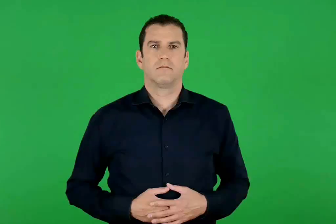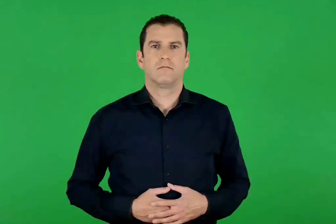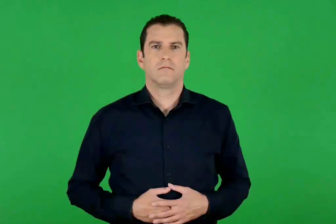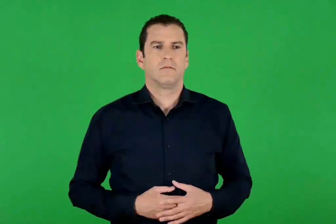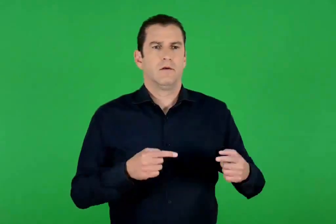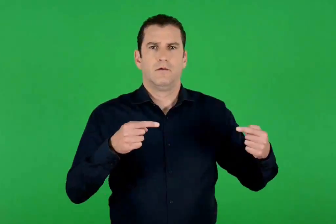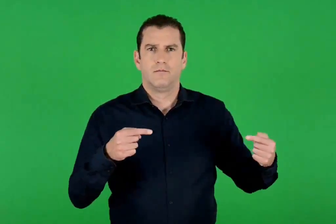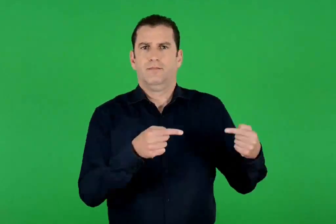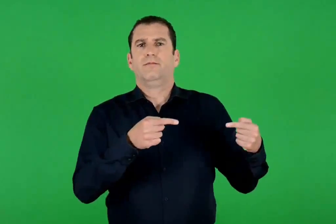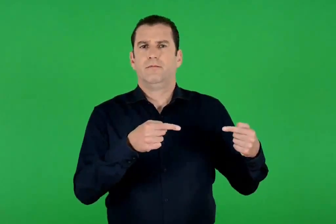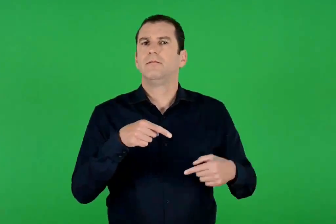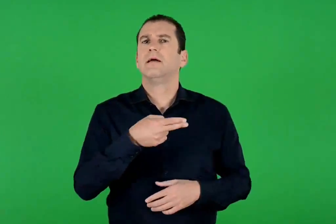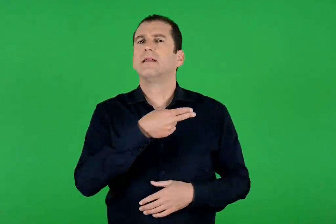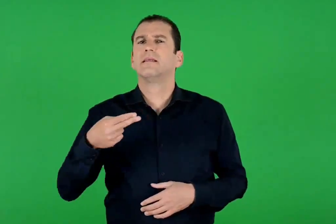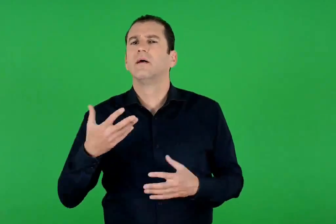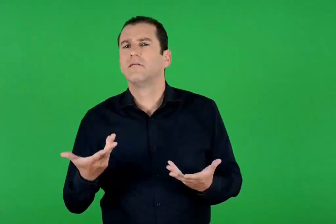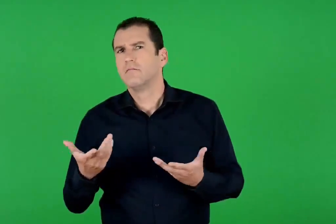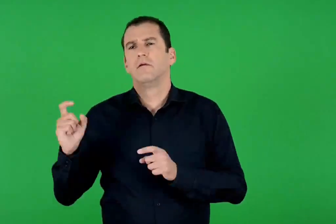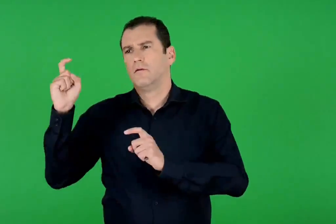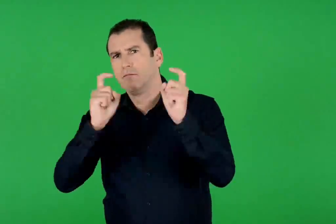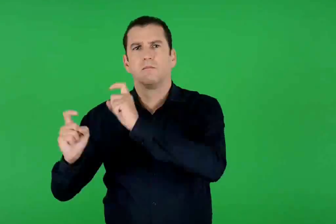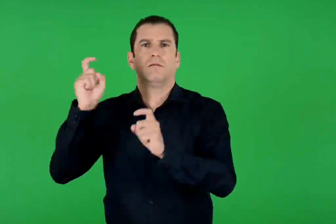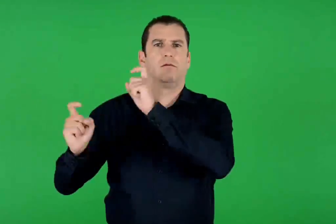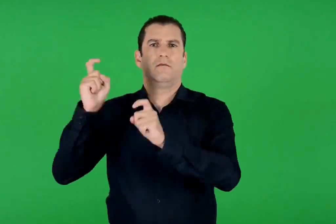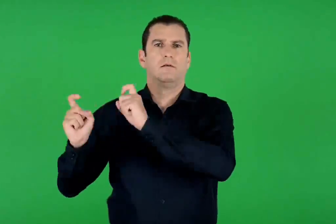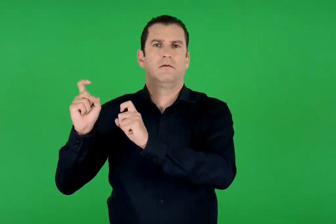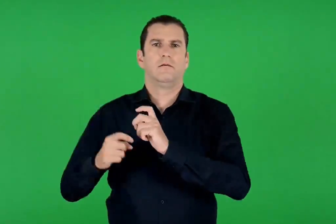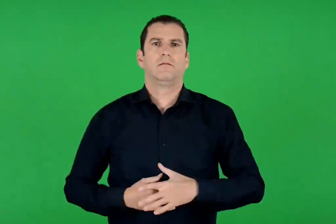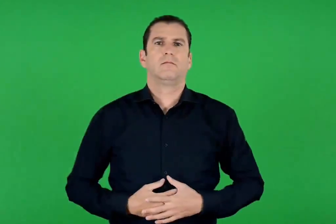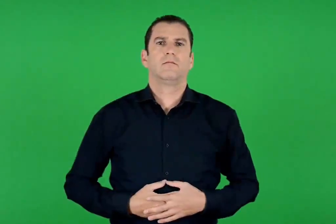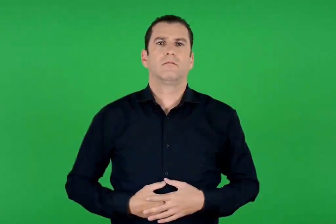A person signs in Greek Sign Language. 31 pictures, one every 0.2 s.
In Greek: φιλονικία τσακωμός , καβγάς
